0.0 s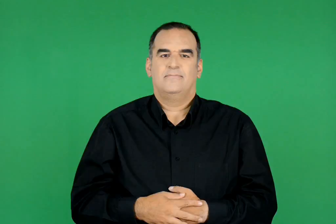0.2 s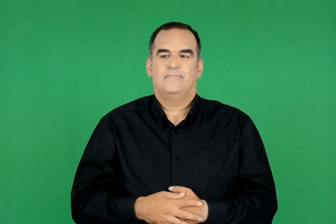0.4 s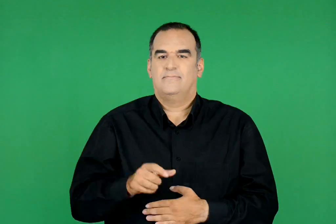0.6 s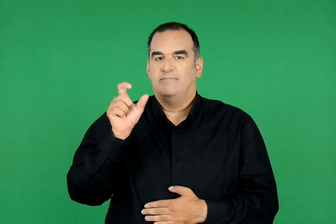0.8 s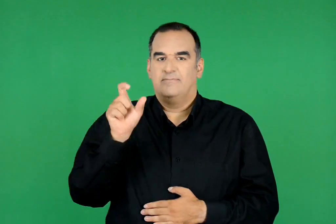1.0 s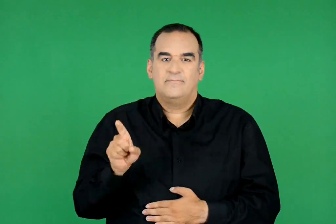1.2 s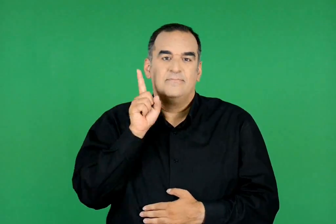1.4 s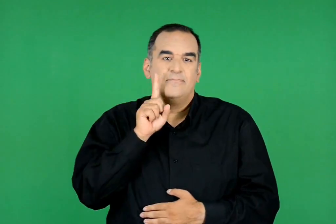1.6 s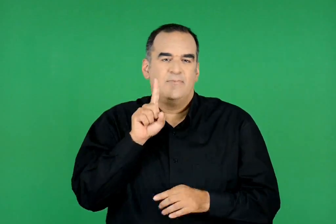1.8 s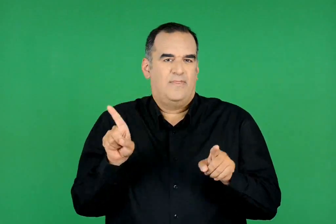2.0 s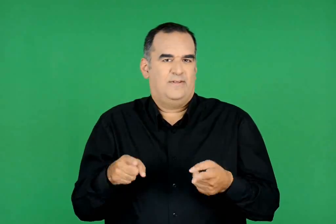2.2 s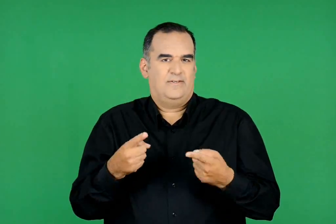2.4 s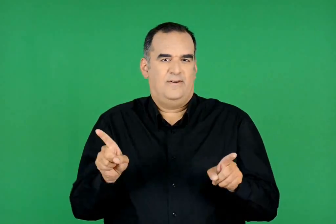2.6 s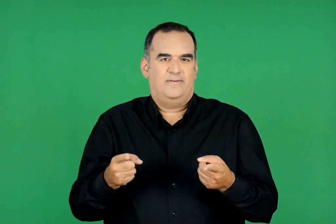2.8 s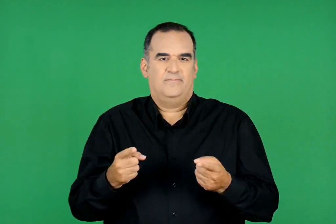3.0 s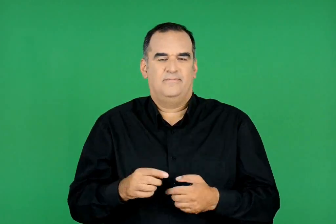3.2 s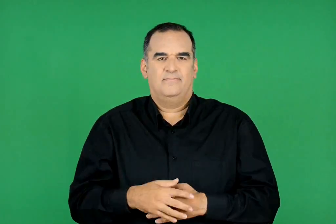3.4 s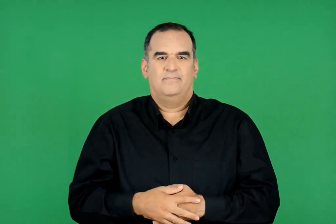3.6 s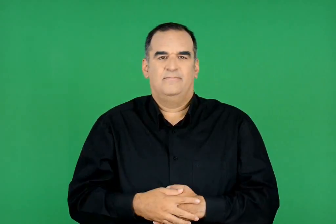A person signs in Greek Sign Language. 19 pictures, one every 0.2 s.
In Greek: δασκάλα
